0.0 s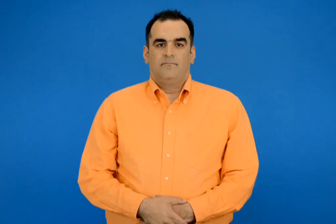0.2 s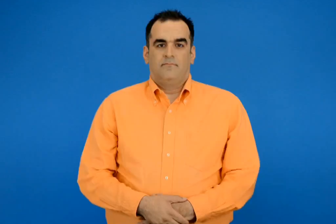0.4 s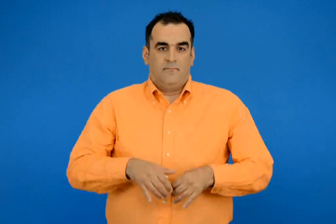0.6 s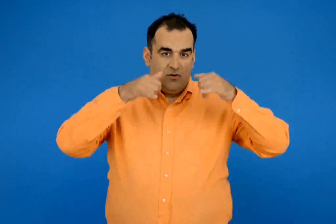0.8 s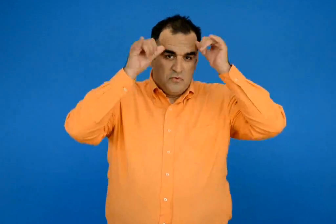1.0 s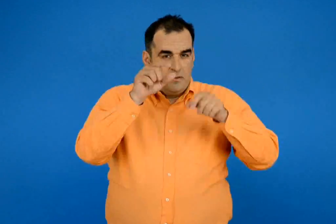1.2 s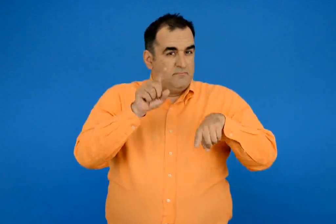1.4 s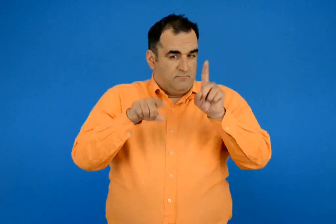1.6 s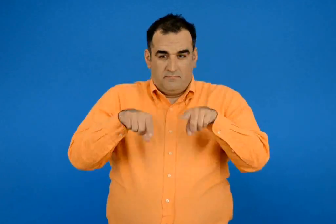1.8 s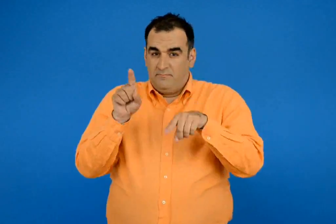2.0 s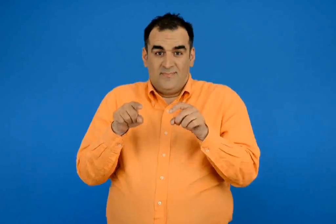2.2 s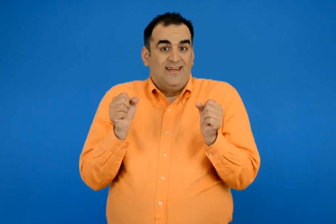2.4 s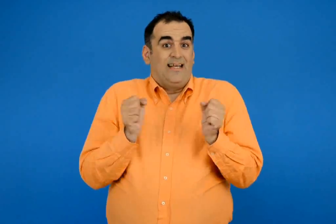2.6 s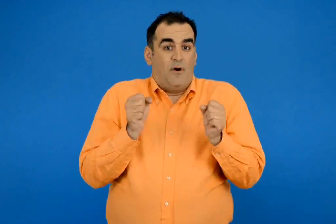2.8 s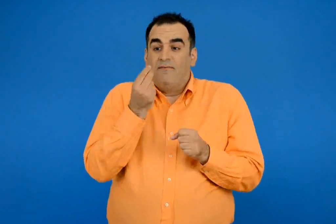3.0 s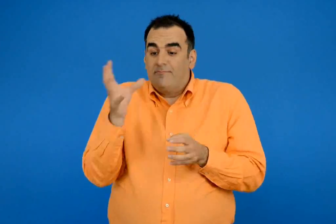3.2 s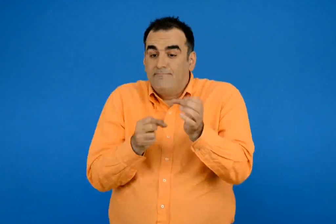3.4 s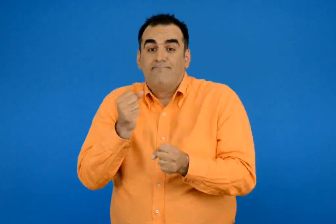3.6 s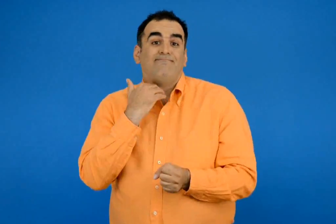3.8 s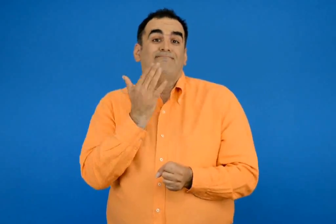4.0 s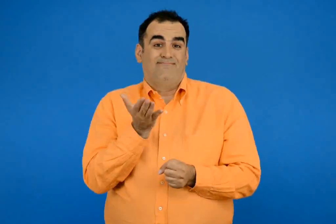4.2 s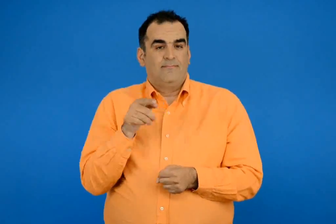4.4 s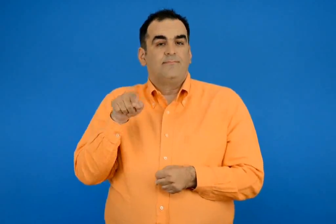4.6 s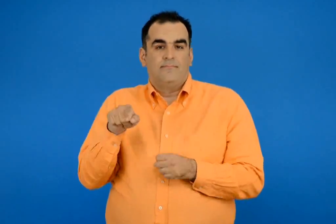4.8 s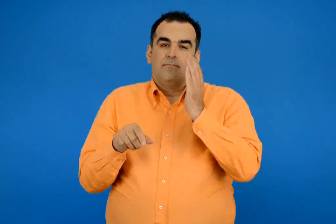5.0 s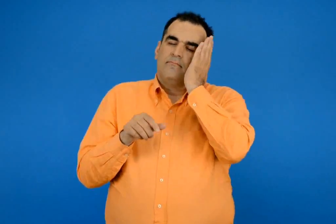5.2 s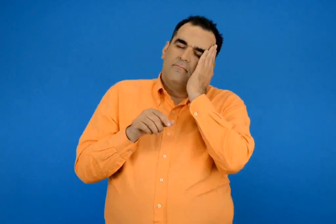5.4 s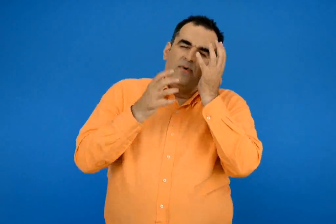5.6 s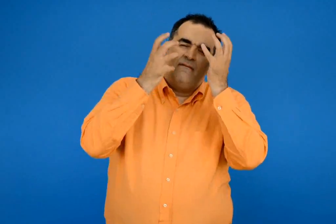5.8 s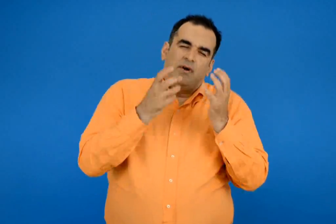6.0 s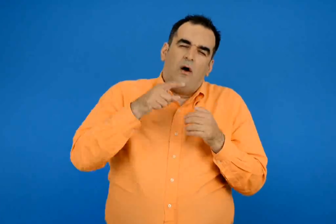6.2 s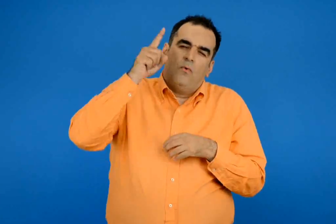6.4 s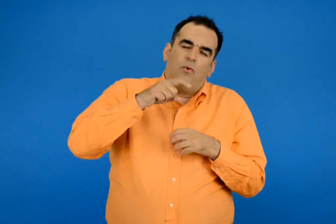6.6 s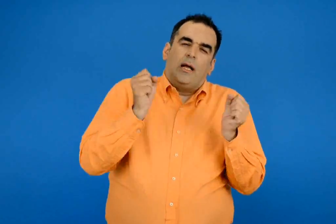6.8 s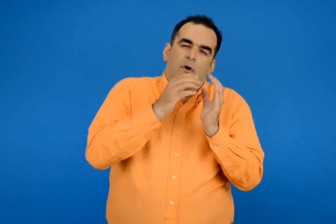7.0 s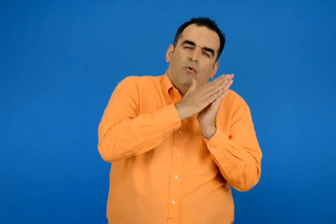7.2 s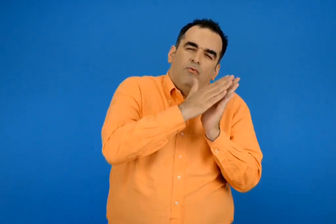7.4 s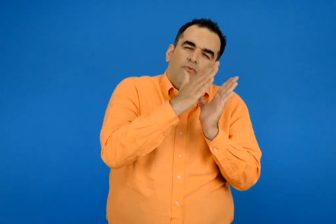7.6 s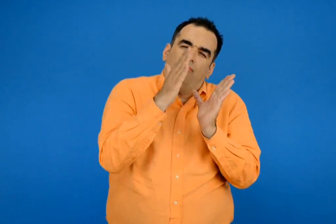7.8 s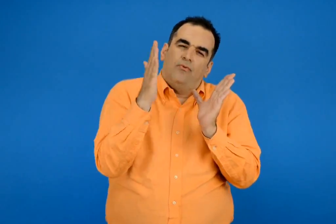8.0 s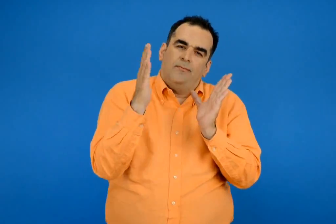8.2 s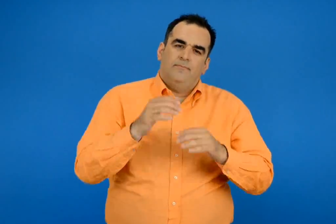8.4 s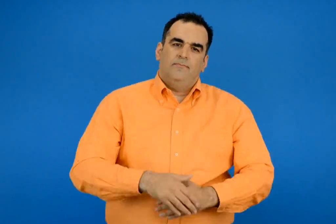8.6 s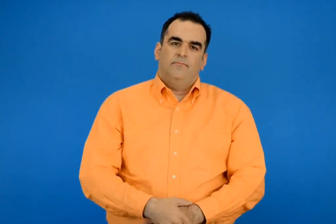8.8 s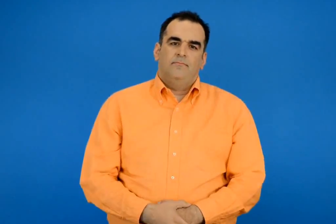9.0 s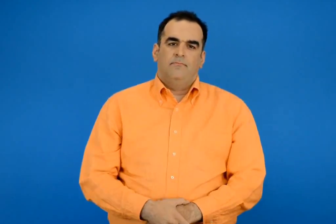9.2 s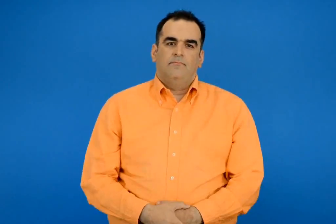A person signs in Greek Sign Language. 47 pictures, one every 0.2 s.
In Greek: μερικά ζώα επειδή το χειμώνα δεν μπορούν να βρουν τροφή πέφτουν σε χειμέρια νάρκη
